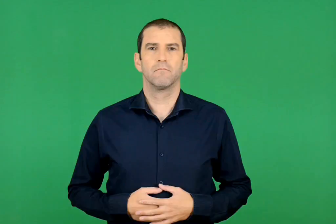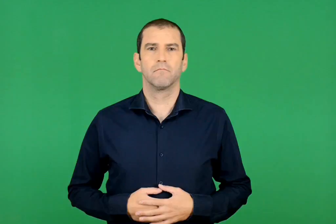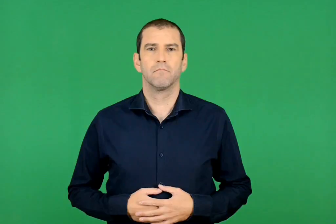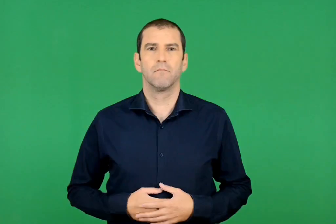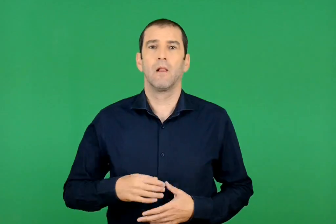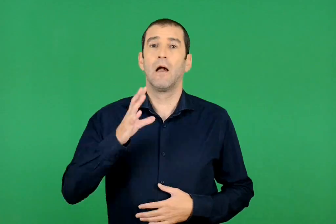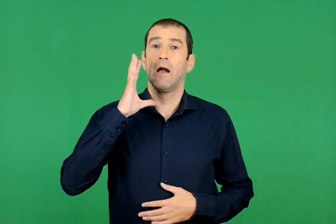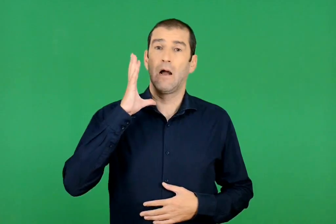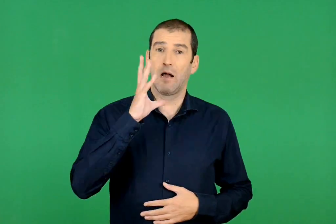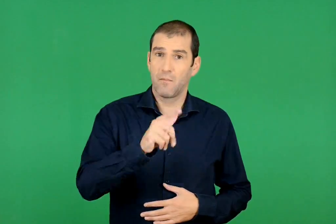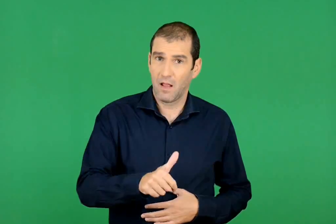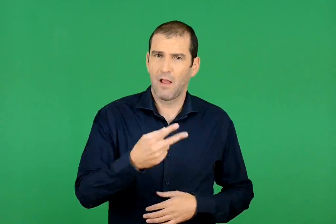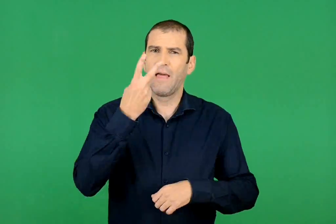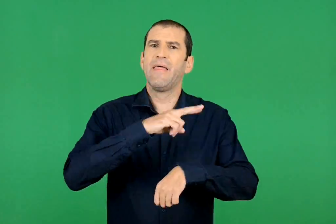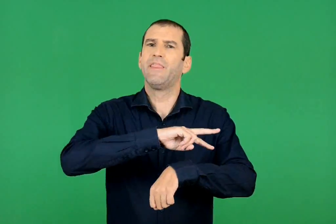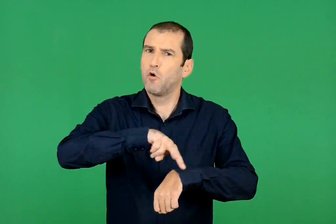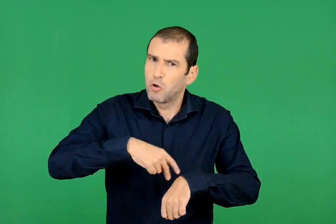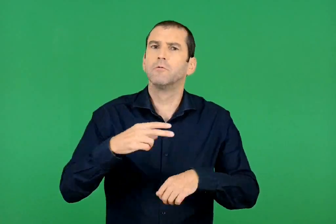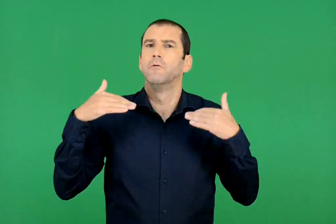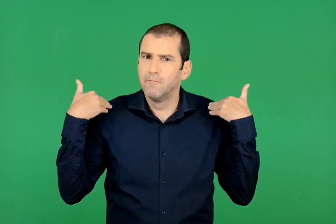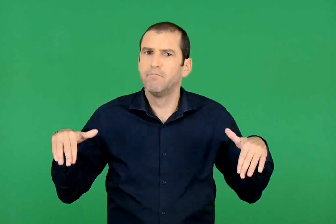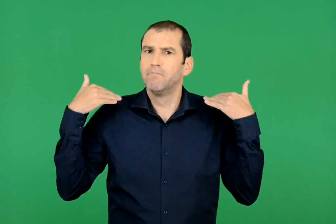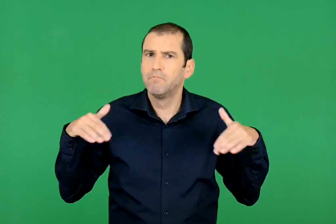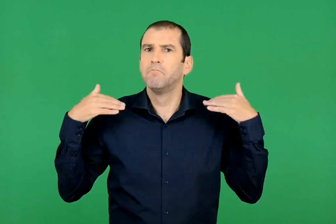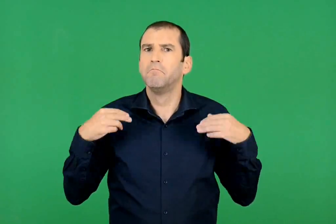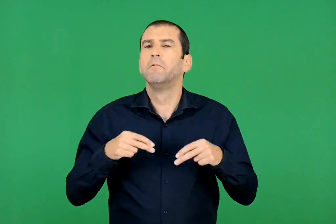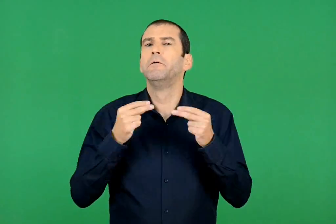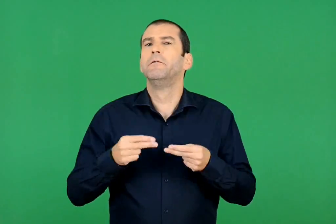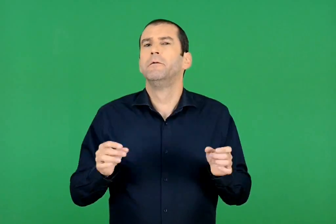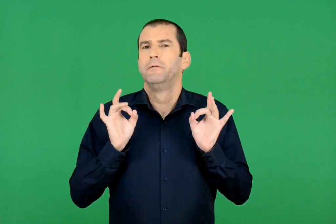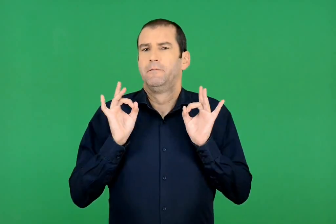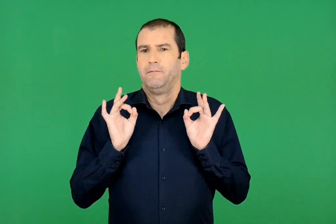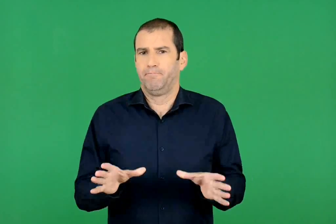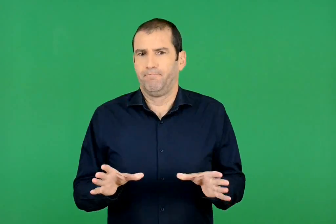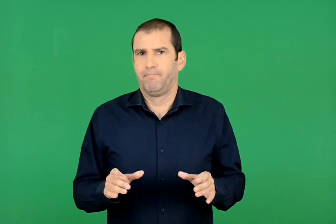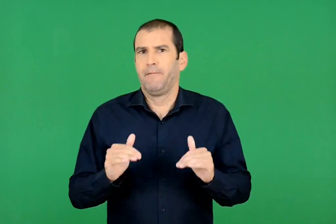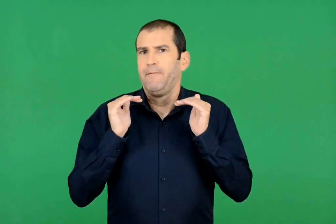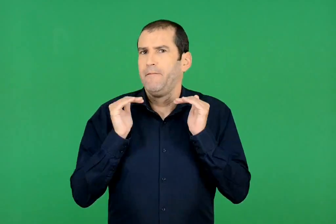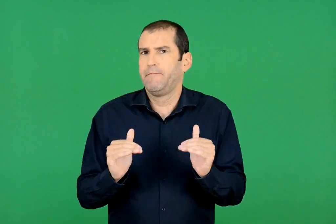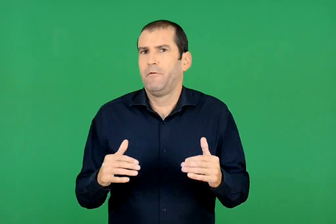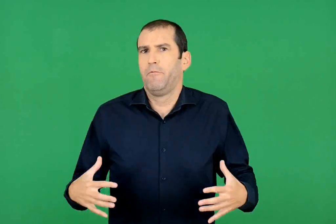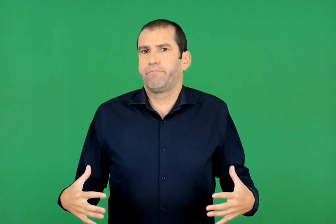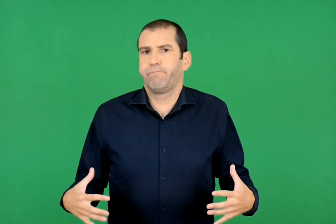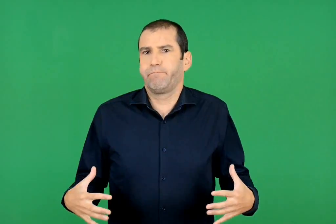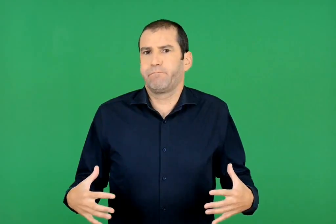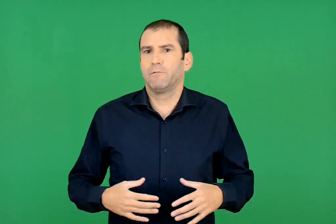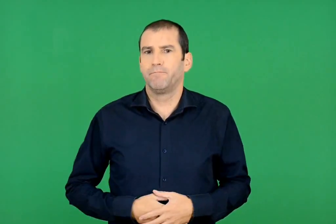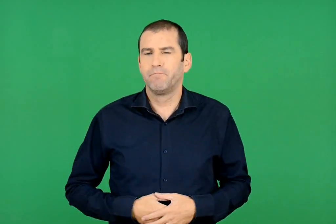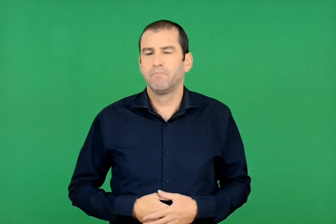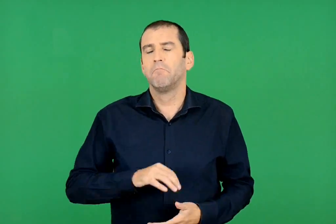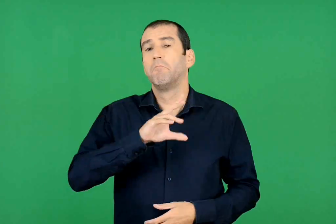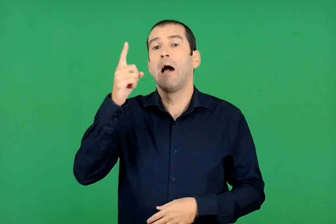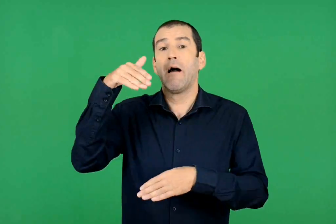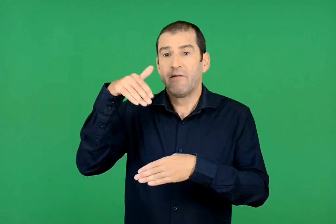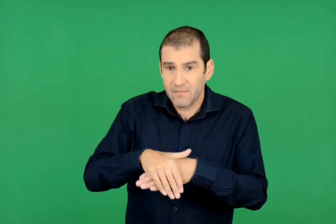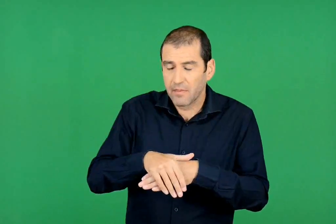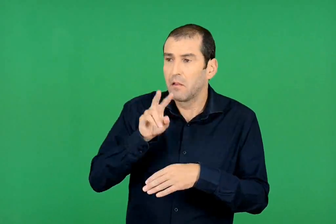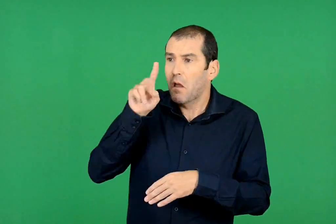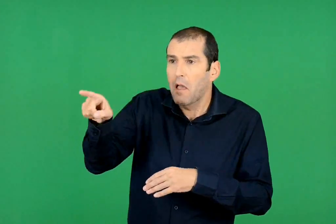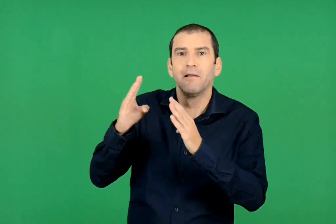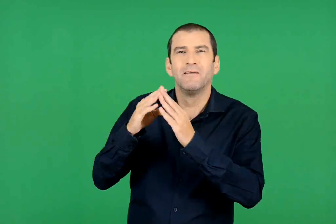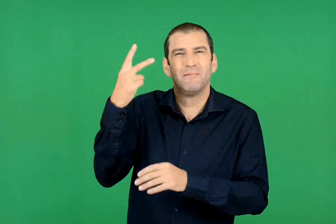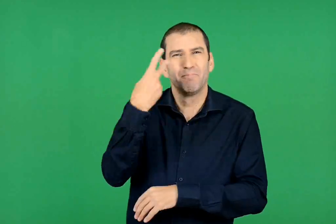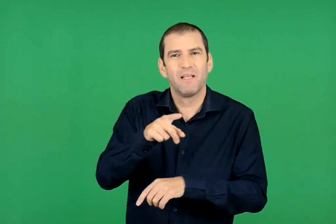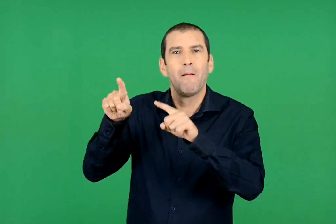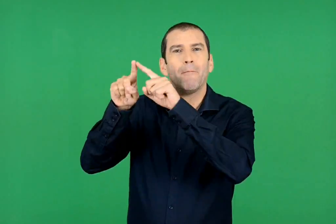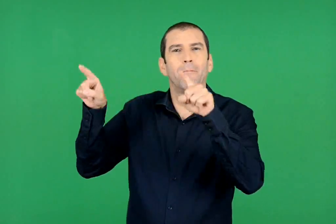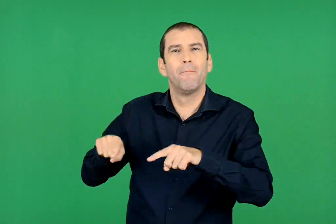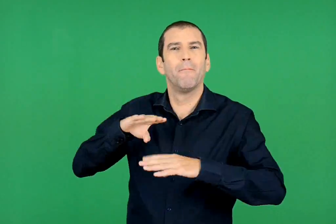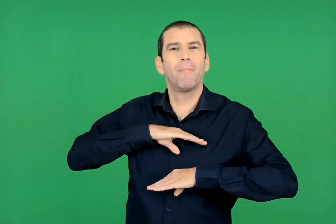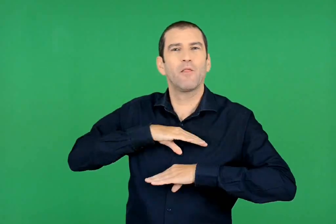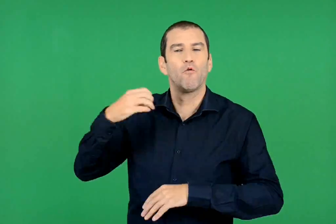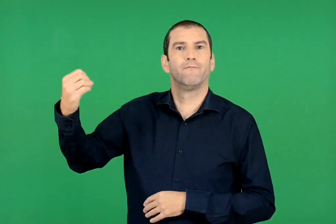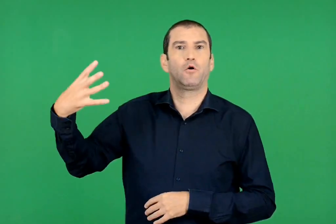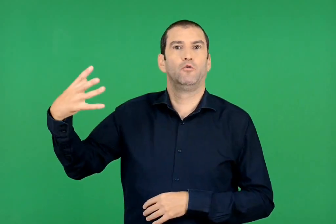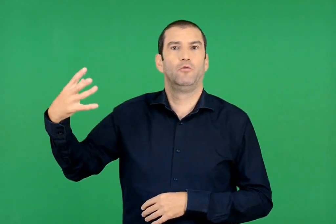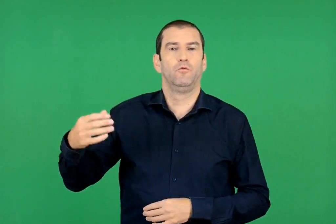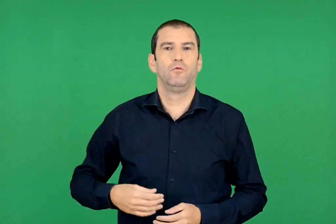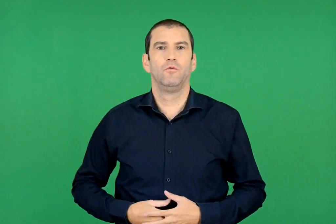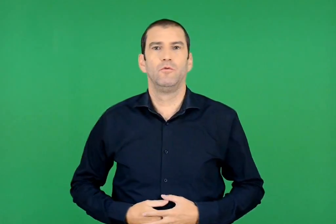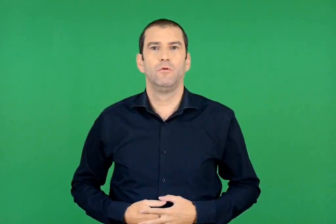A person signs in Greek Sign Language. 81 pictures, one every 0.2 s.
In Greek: κάθε μέρα γυμναζότανε δύο ώρες , αλλά τίποτα. έμενε το ίδιο χοντρός. ώσπου ένα βράδυ είδε φως στο παράθυρο του σπιτιού του
